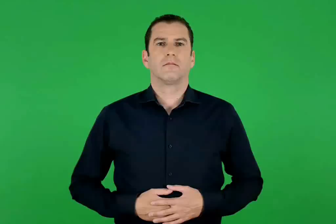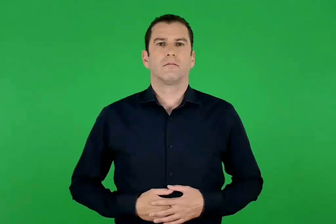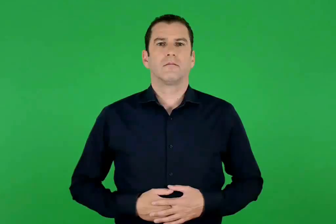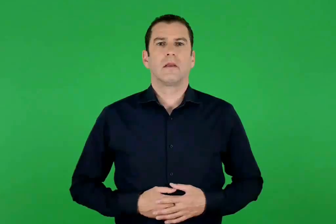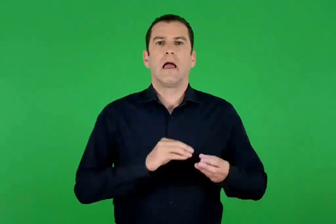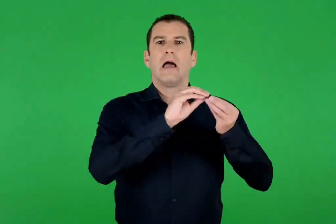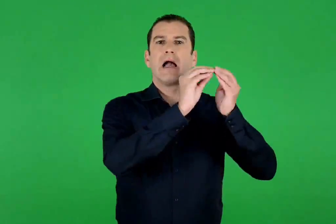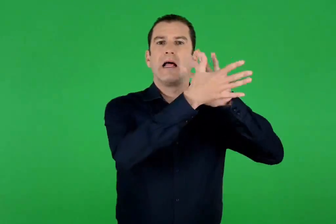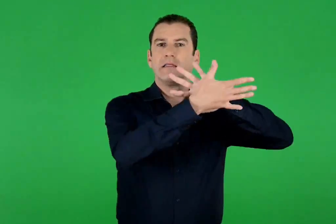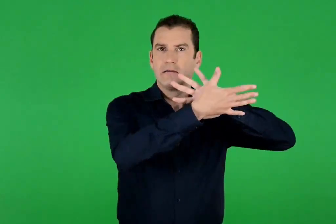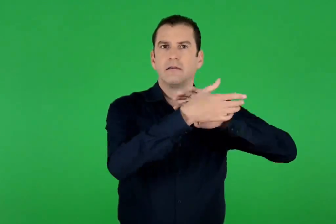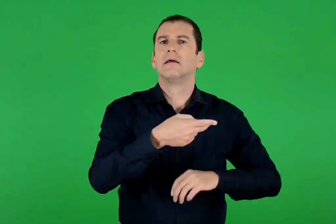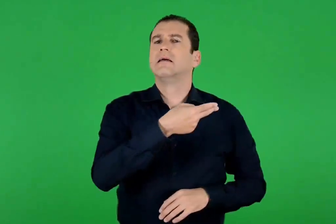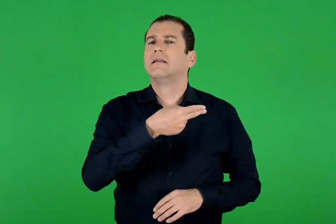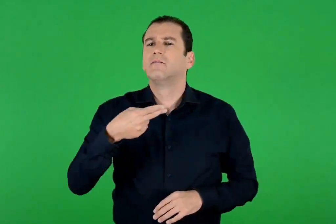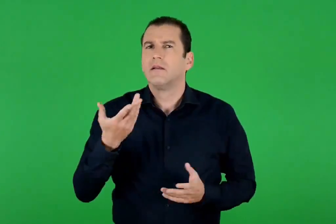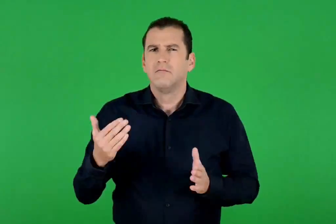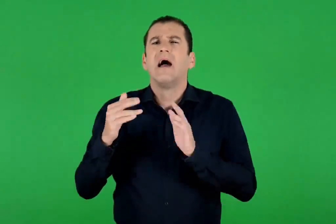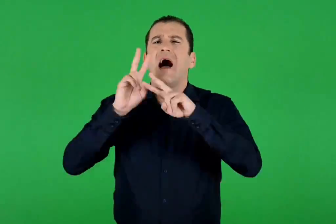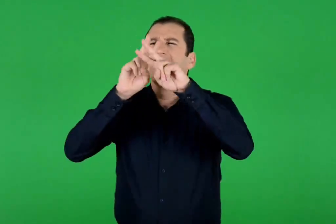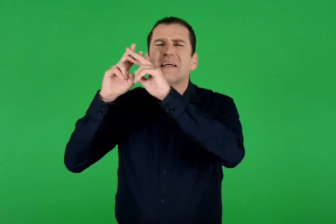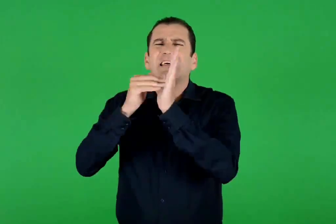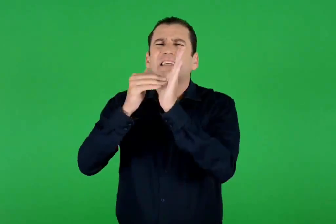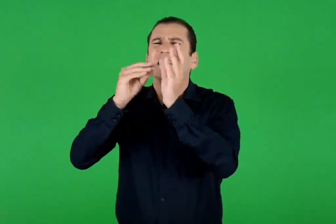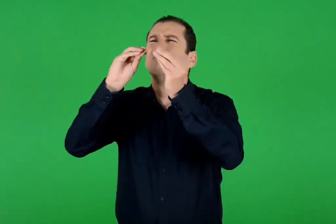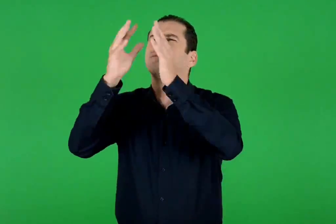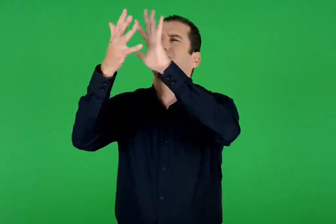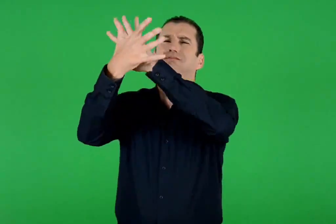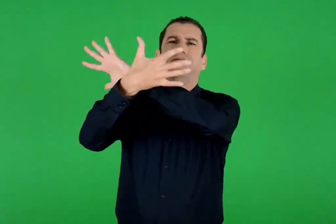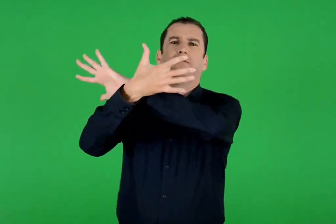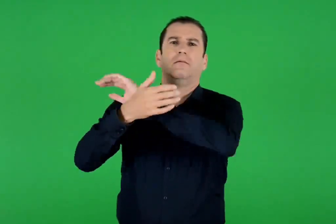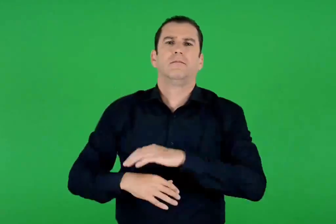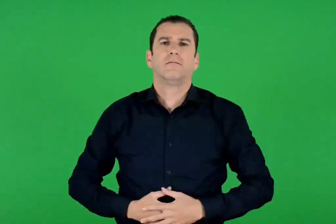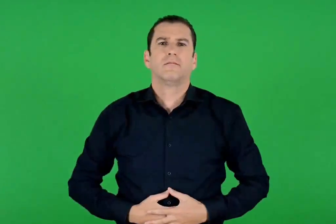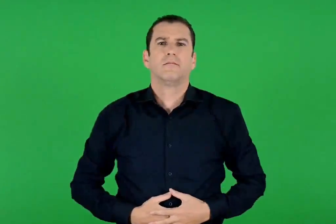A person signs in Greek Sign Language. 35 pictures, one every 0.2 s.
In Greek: γαλαξίας σειρά από αμέτρητα αστέρια
